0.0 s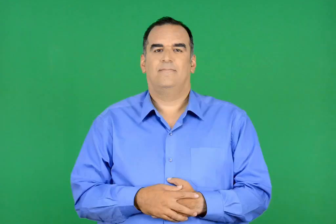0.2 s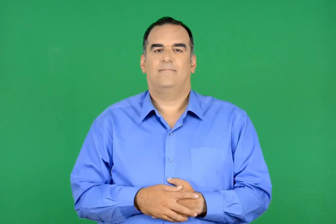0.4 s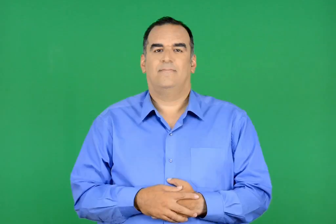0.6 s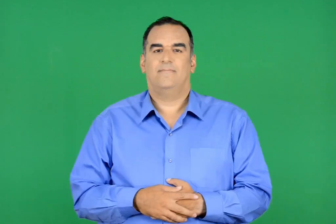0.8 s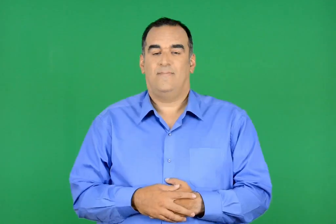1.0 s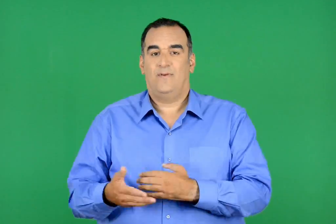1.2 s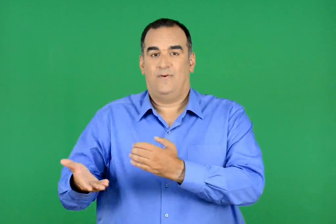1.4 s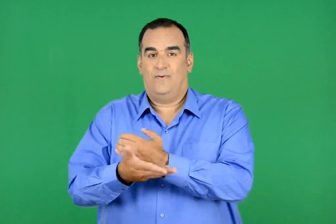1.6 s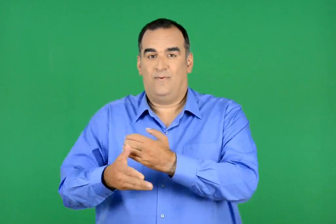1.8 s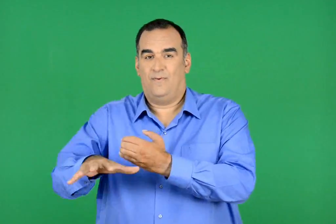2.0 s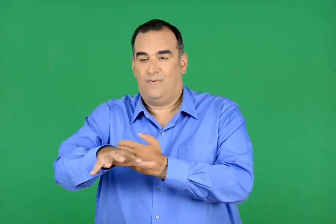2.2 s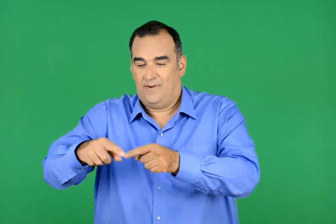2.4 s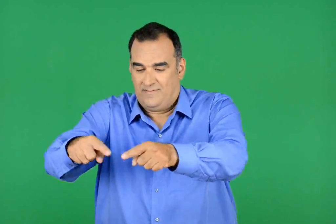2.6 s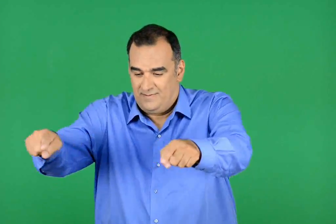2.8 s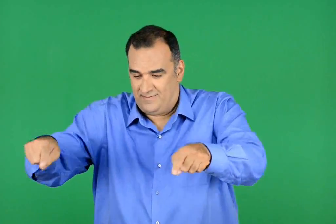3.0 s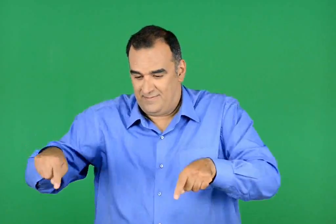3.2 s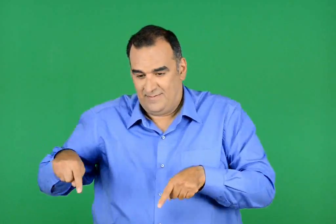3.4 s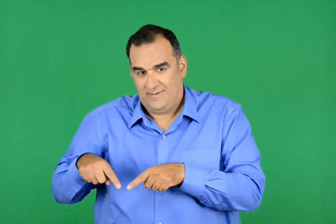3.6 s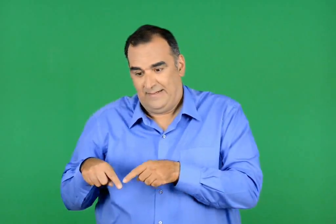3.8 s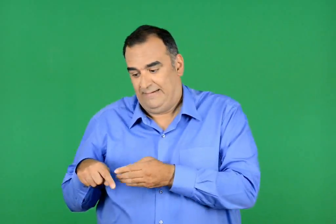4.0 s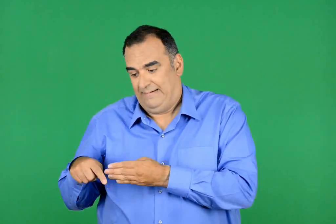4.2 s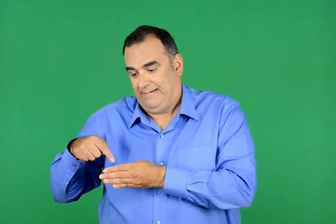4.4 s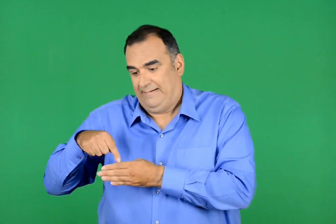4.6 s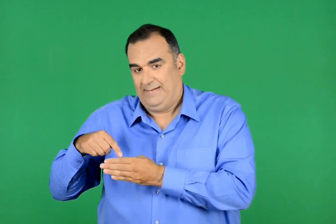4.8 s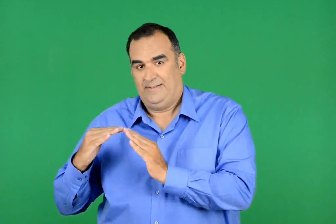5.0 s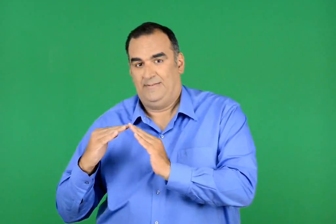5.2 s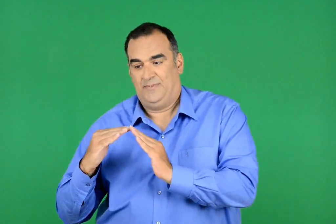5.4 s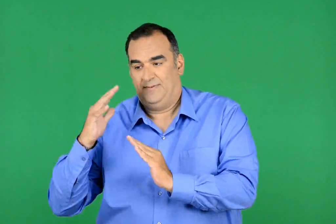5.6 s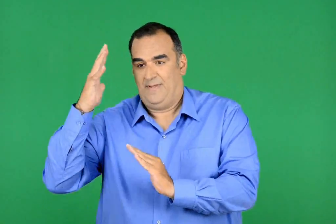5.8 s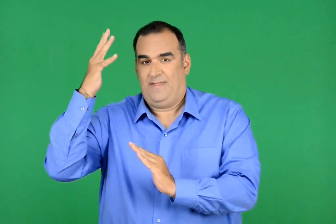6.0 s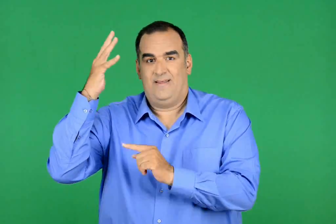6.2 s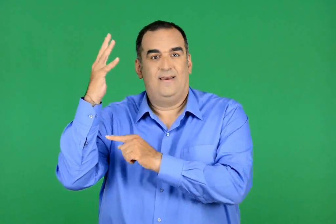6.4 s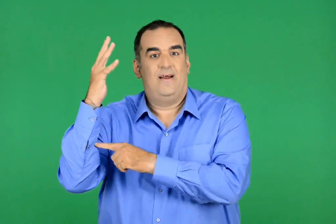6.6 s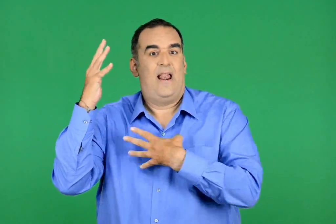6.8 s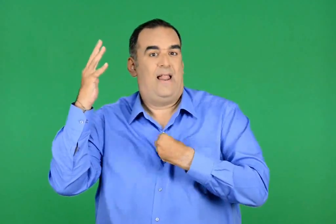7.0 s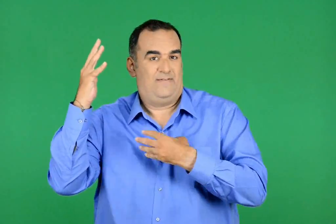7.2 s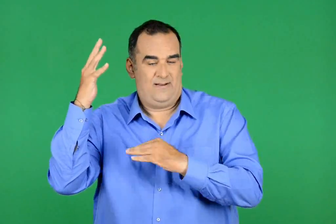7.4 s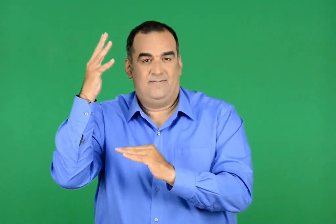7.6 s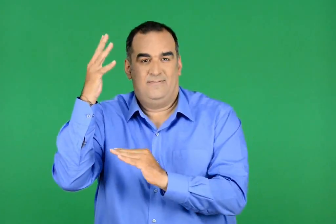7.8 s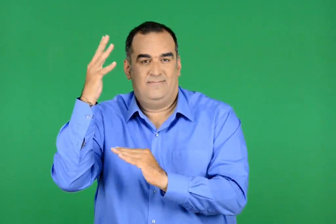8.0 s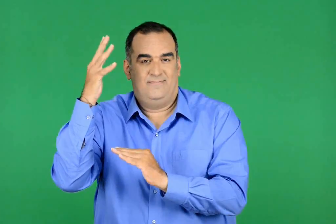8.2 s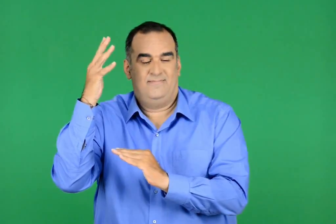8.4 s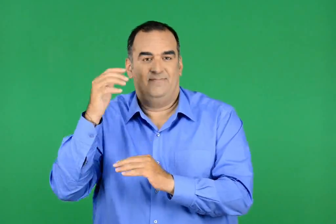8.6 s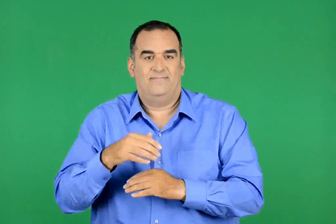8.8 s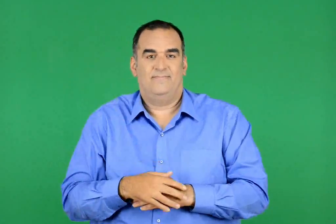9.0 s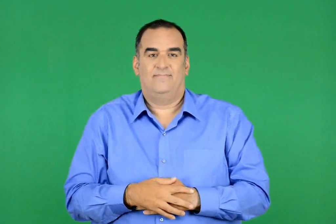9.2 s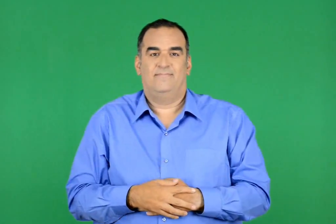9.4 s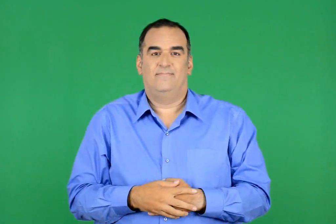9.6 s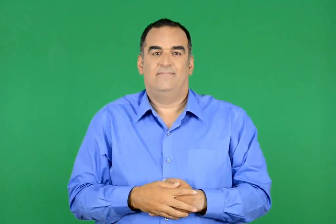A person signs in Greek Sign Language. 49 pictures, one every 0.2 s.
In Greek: το χωριατόσπιτο του σαµίχ ήταν χτισμένο στην άκρη του περιβολιού , κάτω από µαι θεόρατη λεύκα
